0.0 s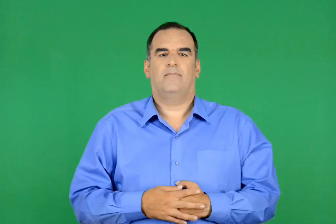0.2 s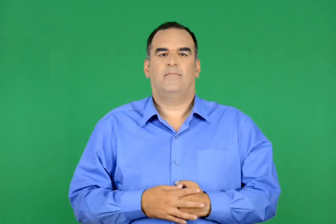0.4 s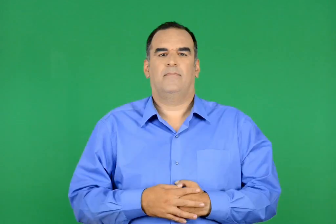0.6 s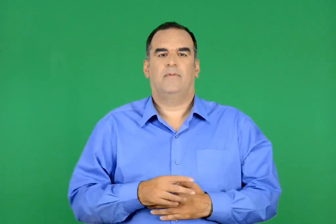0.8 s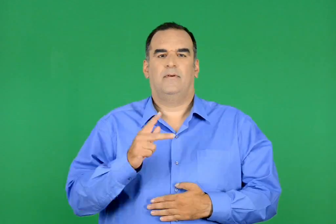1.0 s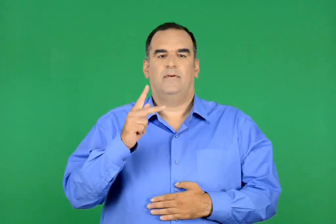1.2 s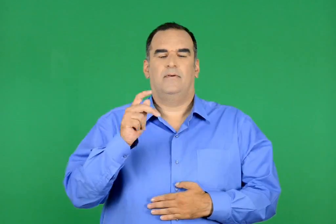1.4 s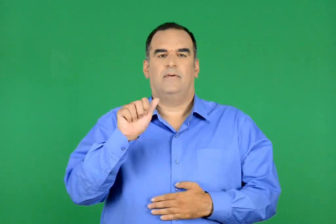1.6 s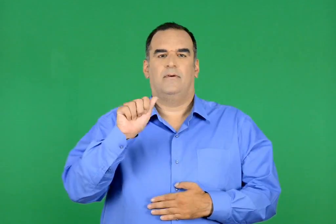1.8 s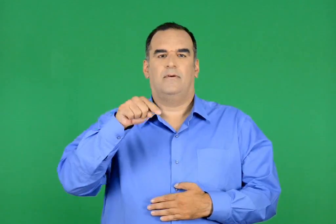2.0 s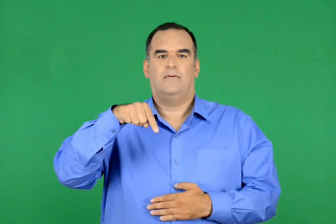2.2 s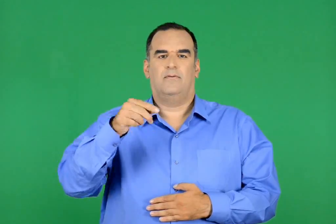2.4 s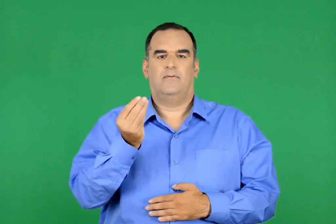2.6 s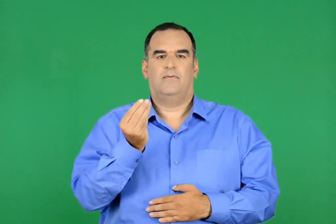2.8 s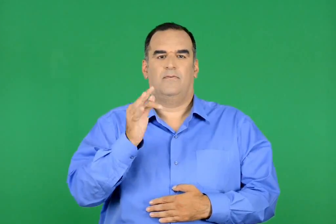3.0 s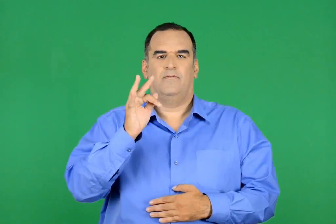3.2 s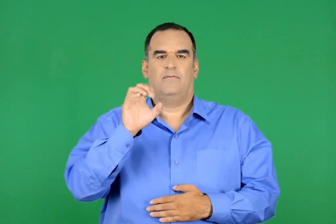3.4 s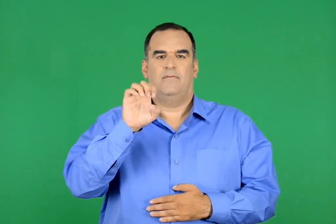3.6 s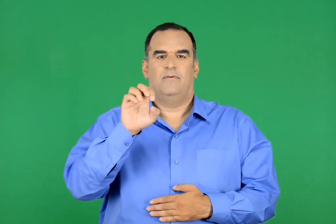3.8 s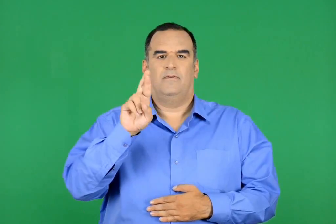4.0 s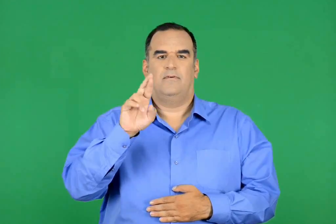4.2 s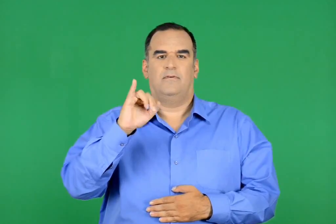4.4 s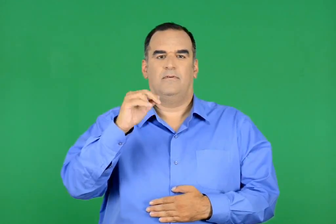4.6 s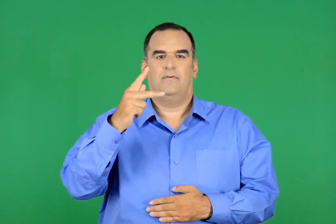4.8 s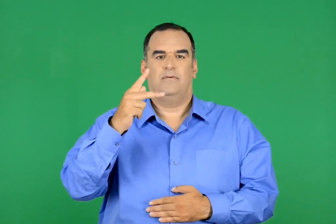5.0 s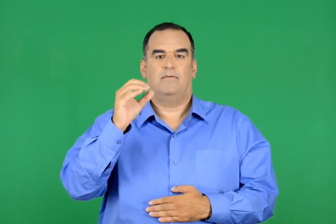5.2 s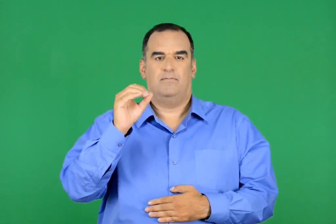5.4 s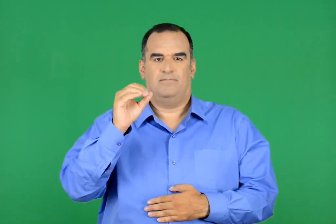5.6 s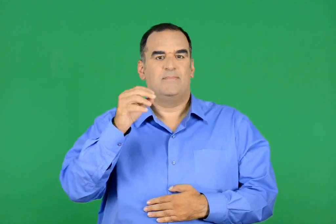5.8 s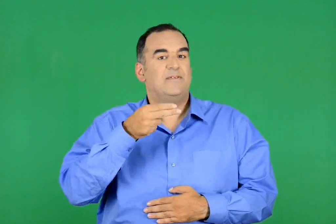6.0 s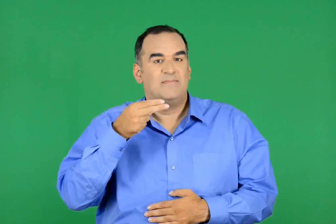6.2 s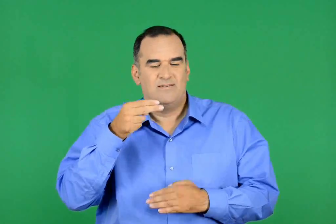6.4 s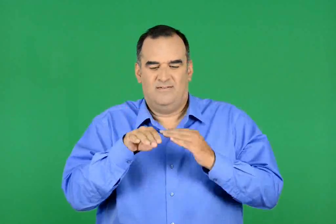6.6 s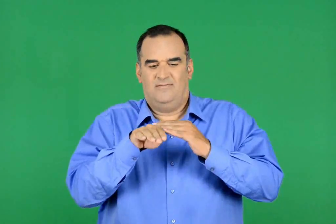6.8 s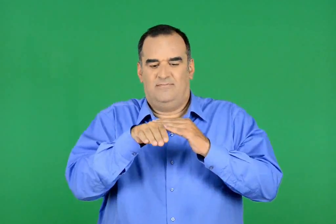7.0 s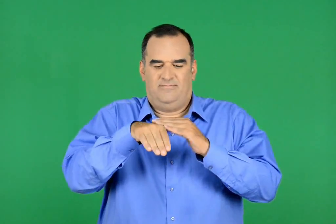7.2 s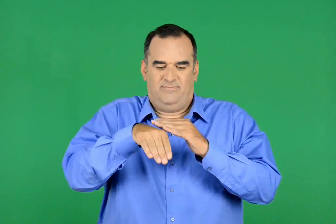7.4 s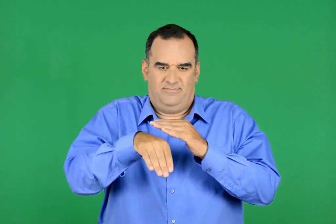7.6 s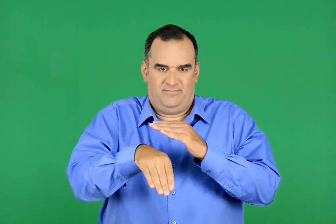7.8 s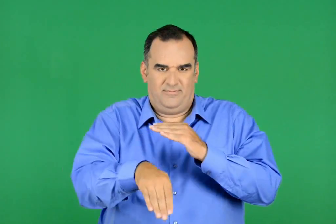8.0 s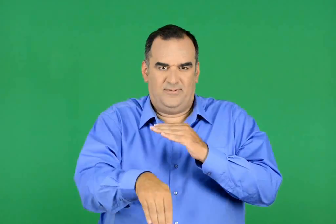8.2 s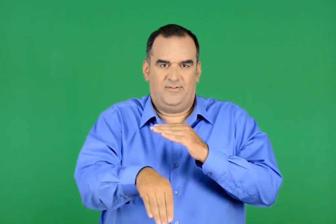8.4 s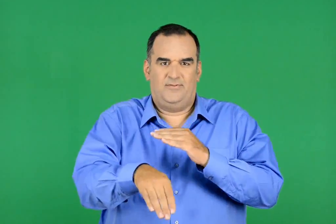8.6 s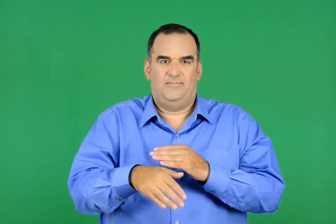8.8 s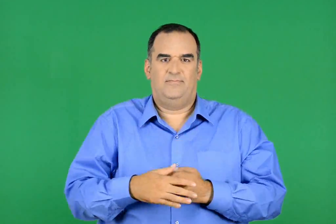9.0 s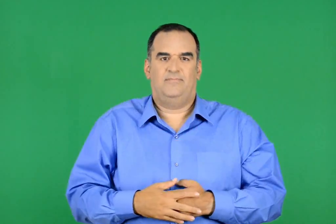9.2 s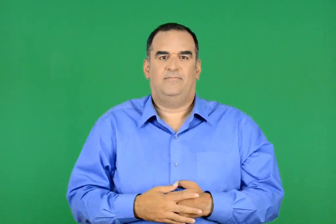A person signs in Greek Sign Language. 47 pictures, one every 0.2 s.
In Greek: κατωφερικό κατηφορικό
